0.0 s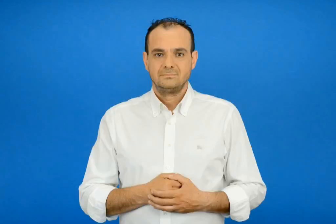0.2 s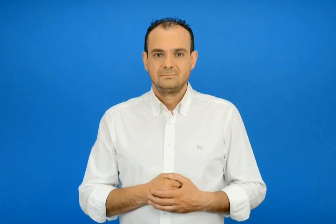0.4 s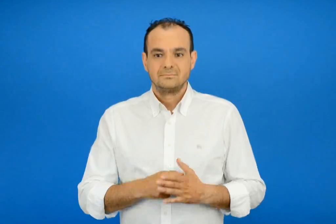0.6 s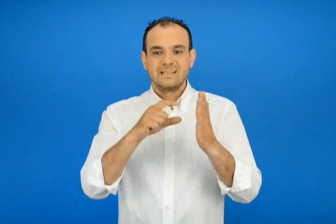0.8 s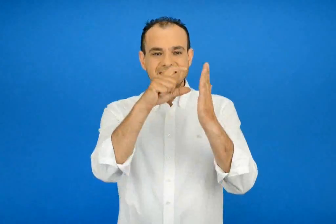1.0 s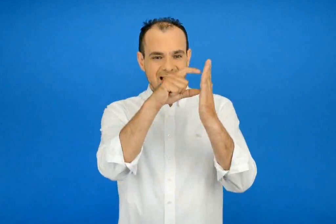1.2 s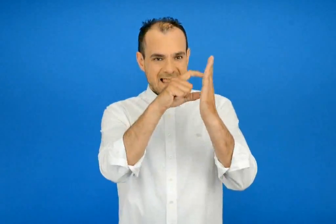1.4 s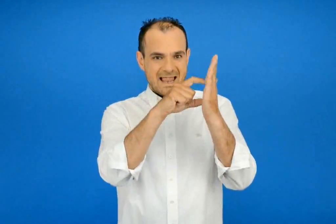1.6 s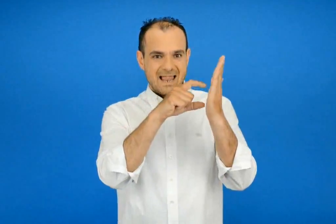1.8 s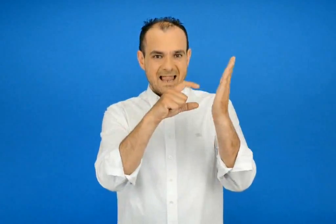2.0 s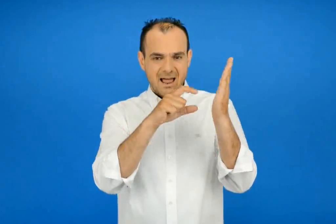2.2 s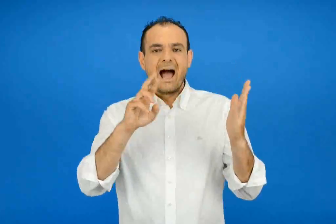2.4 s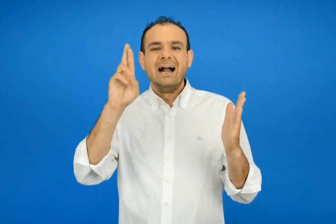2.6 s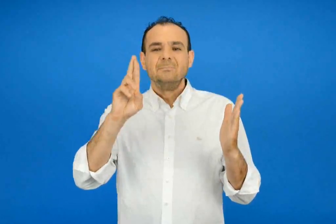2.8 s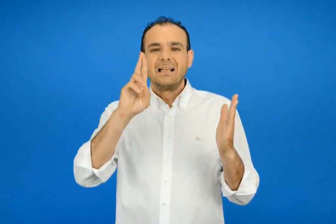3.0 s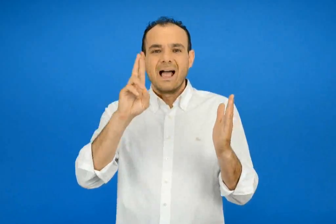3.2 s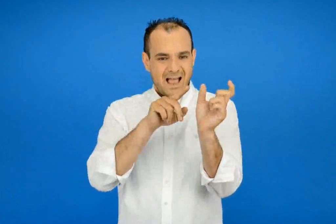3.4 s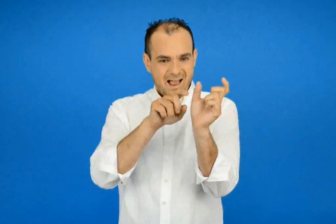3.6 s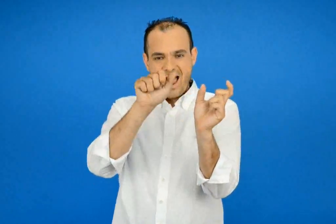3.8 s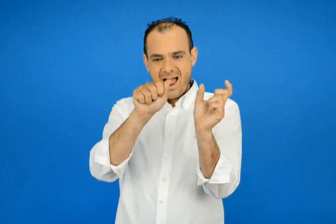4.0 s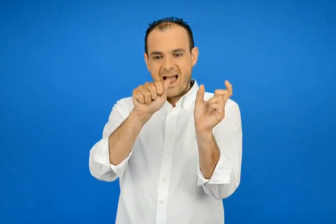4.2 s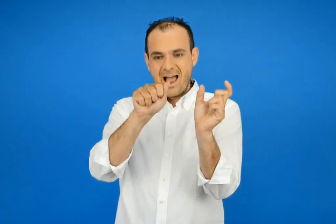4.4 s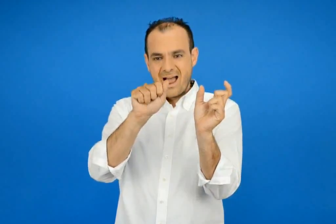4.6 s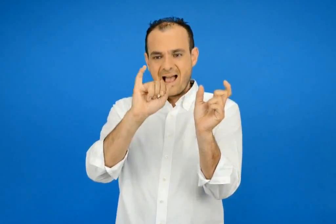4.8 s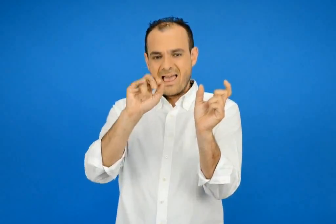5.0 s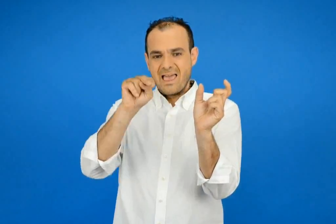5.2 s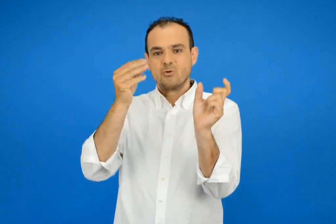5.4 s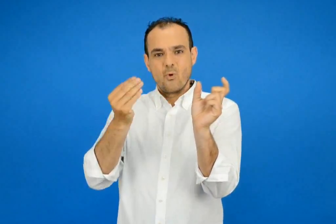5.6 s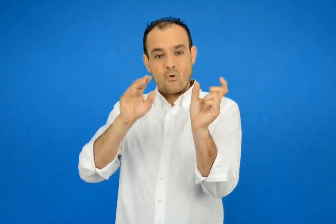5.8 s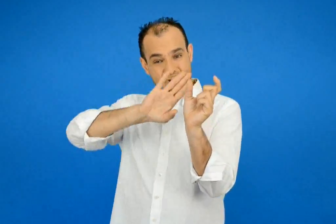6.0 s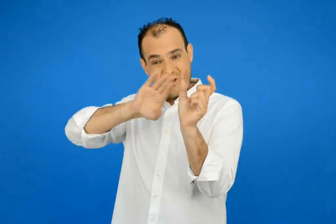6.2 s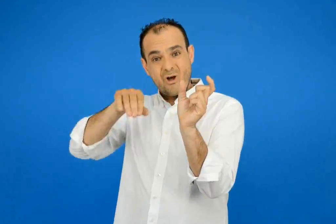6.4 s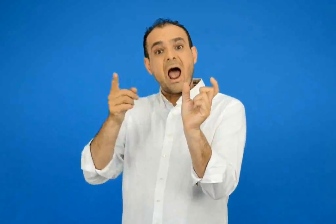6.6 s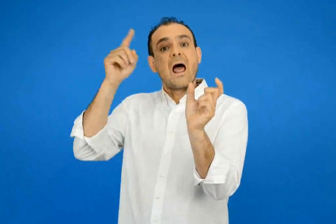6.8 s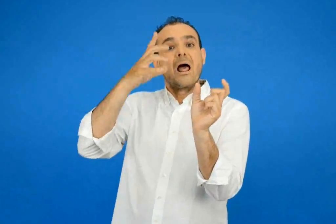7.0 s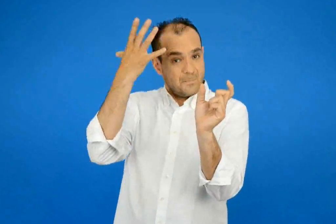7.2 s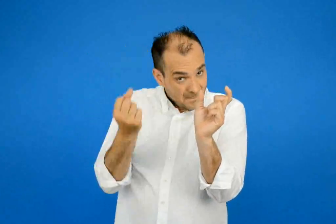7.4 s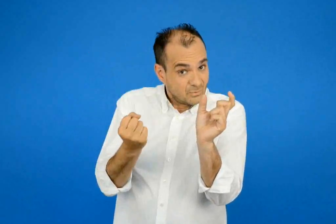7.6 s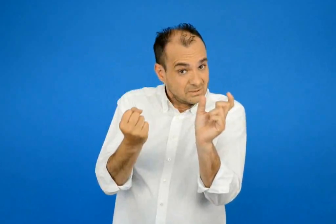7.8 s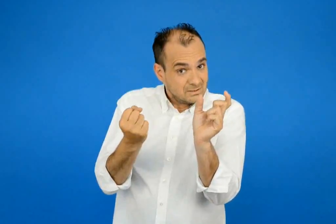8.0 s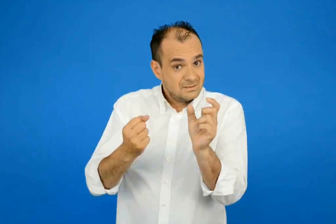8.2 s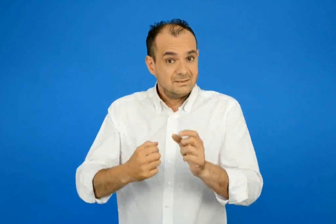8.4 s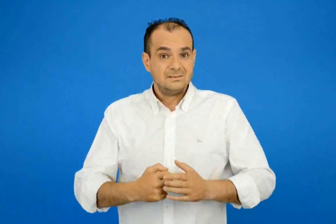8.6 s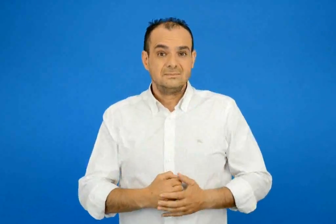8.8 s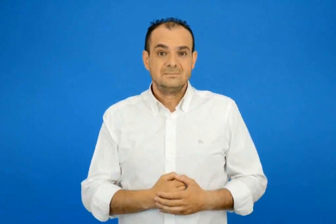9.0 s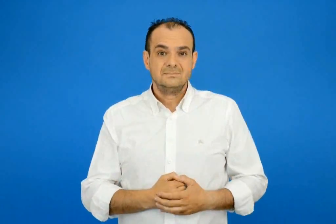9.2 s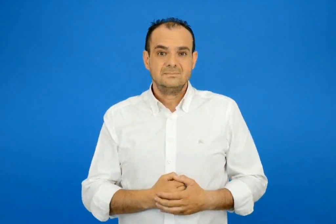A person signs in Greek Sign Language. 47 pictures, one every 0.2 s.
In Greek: υπάρχουν στα παραπάνω στιχάκια κάποιά ρήματα που δε γράφονται με αινω ;
